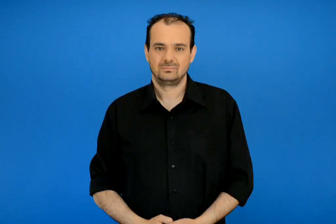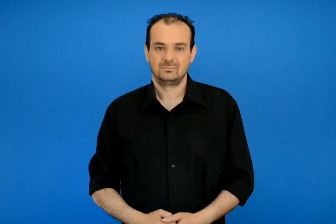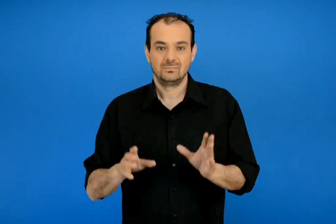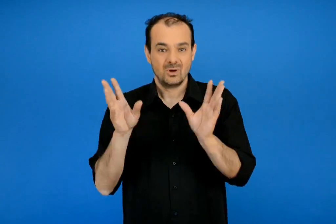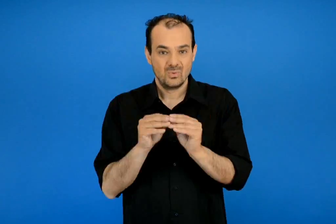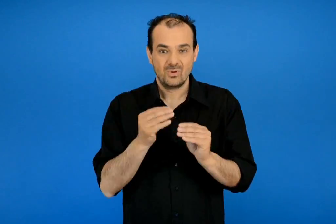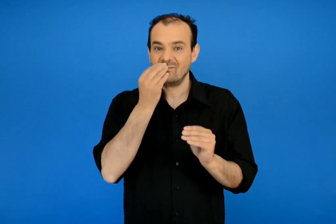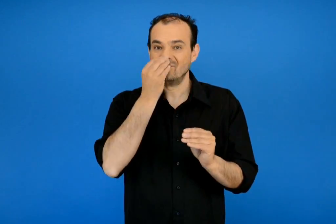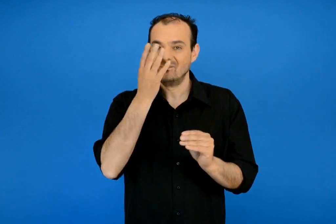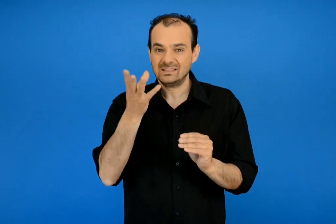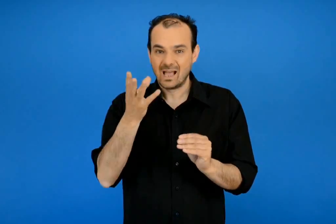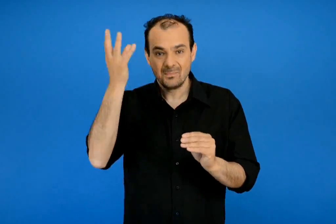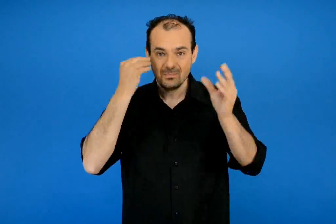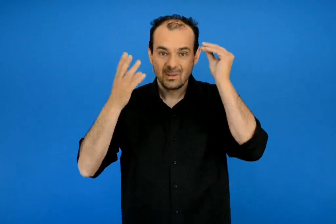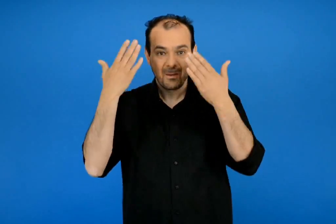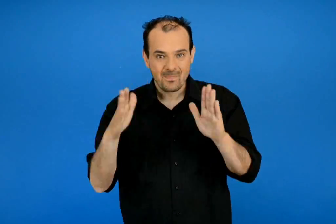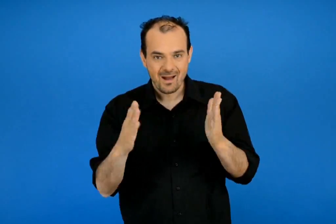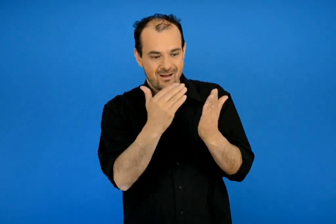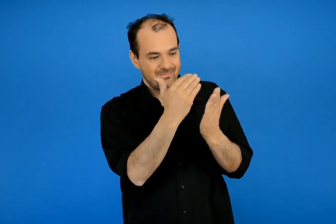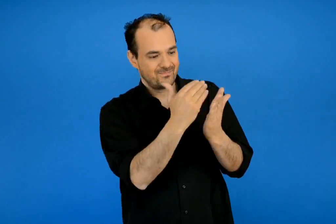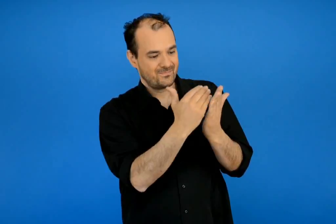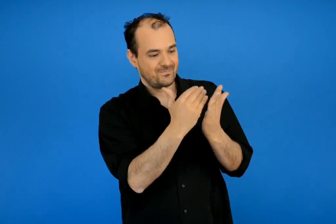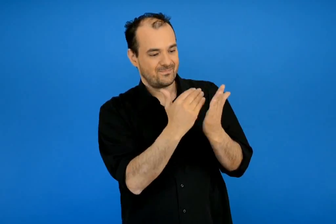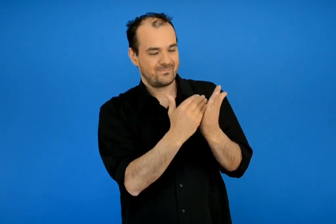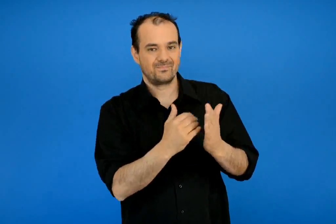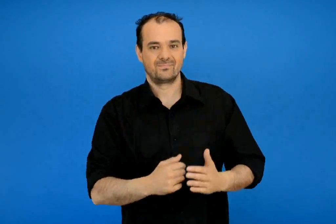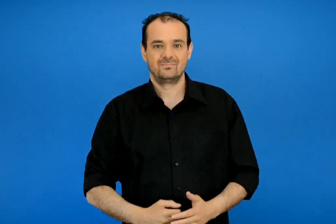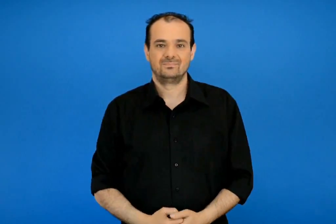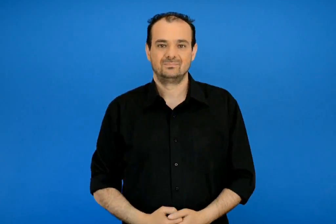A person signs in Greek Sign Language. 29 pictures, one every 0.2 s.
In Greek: τι μάθαμε για τα φυτά
